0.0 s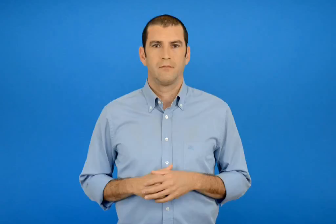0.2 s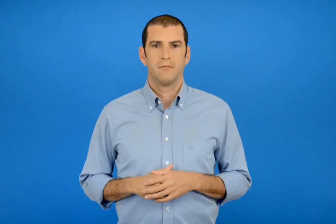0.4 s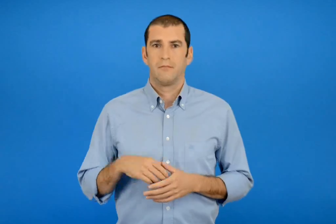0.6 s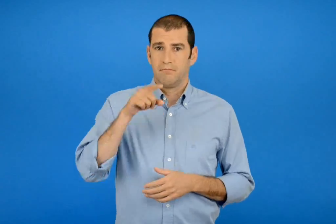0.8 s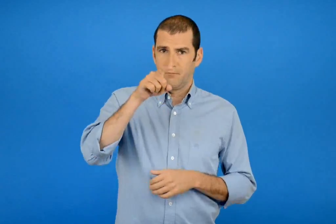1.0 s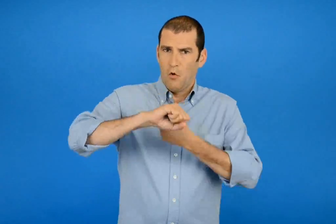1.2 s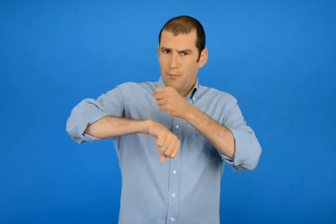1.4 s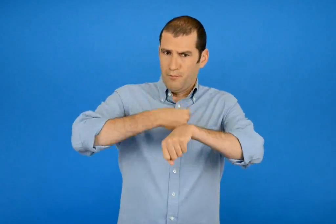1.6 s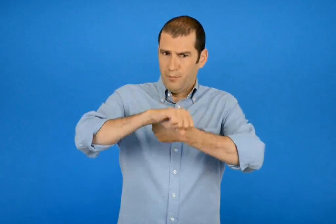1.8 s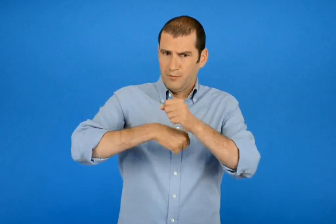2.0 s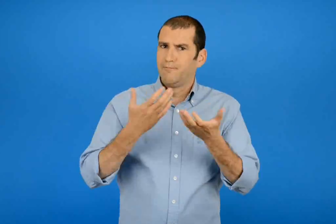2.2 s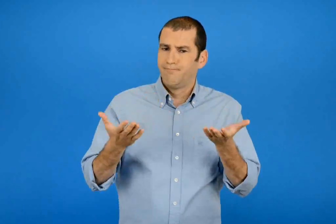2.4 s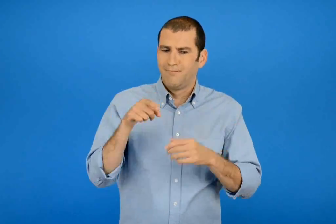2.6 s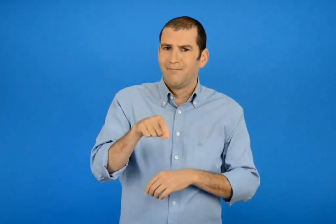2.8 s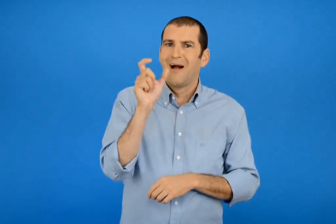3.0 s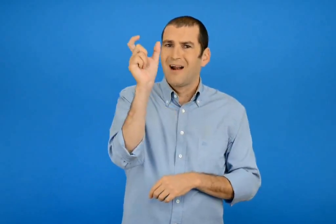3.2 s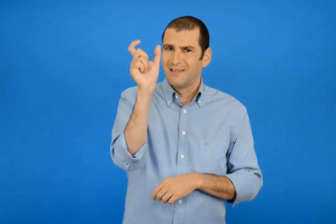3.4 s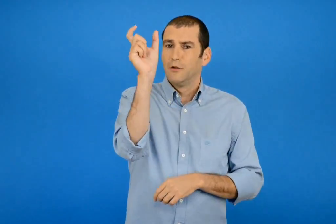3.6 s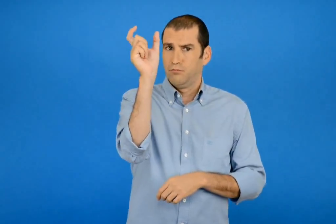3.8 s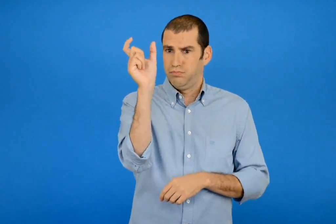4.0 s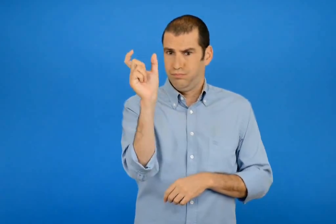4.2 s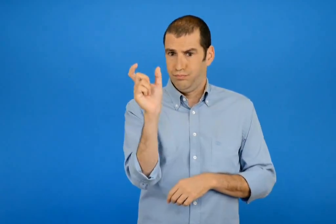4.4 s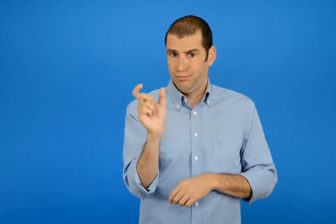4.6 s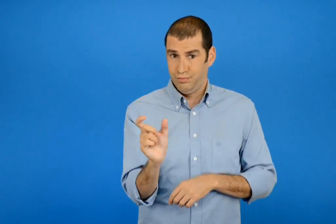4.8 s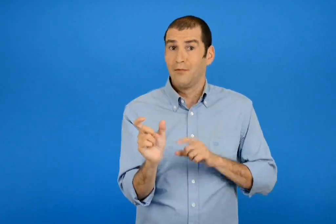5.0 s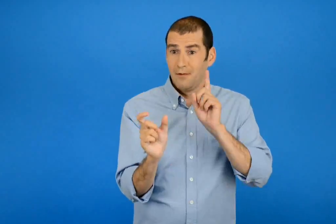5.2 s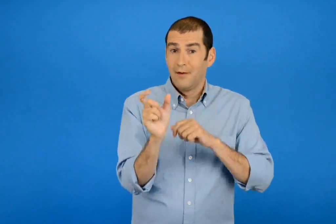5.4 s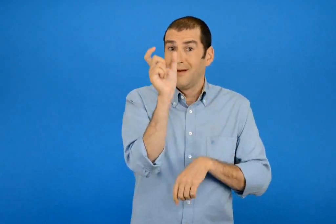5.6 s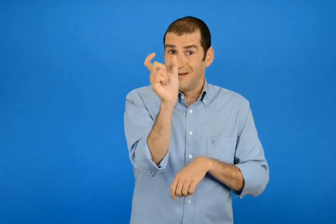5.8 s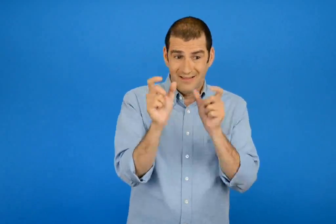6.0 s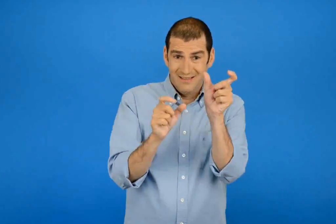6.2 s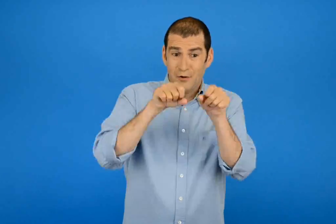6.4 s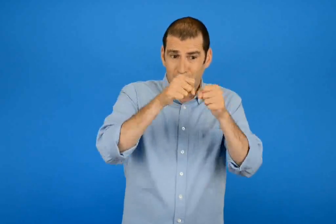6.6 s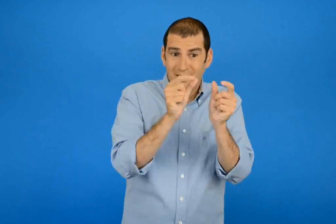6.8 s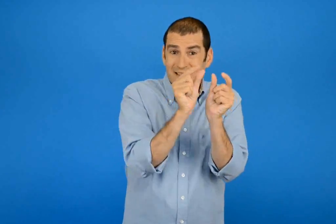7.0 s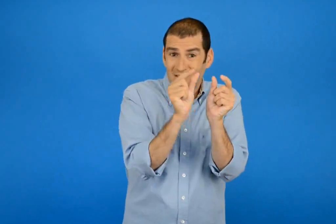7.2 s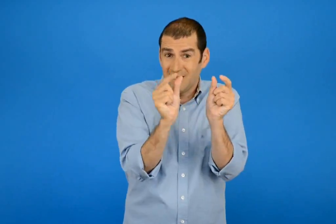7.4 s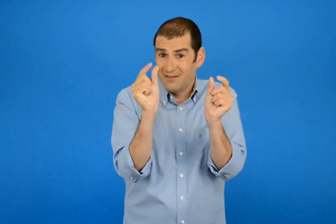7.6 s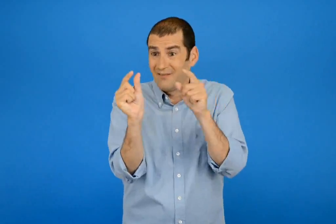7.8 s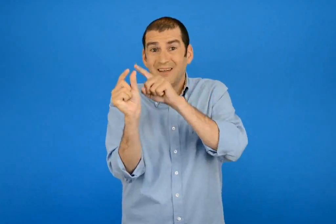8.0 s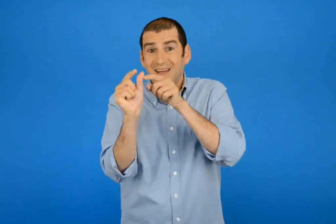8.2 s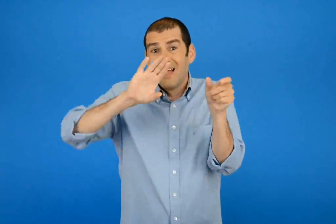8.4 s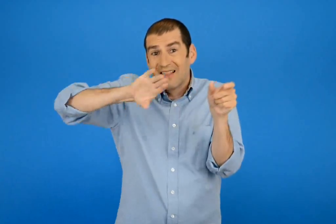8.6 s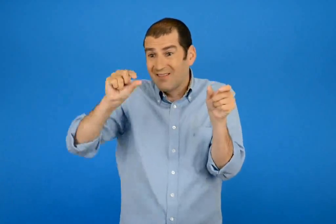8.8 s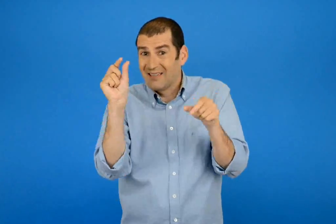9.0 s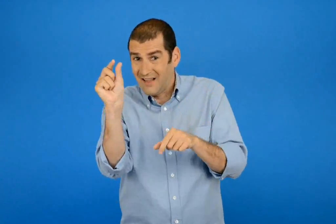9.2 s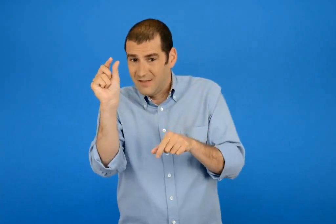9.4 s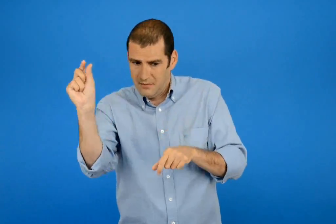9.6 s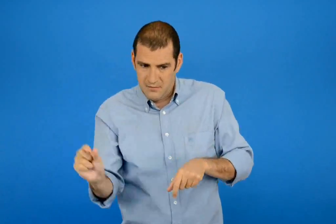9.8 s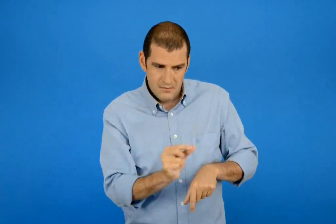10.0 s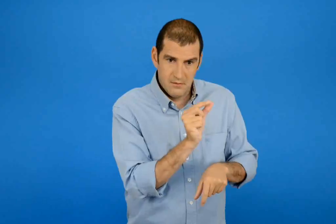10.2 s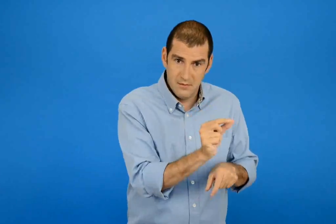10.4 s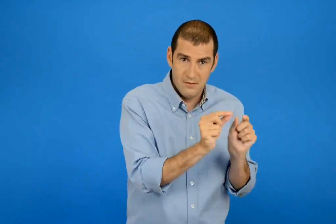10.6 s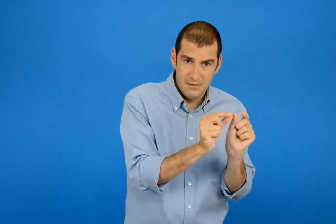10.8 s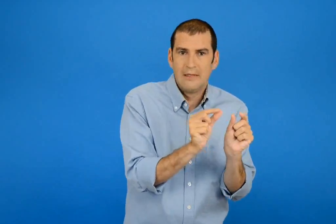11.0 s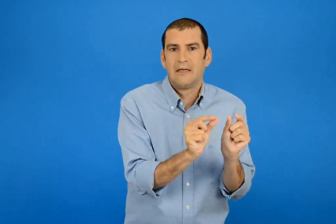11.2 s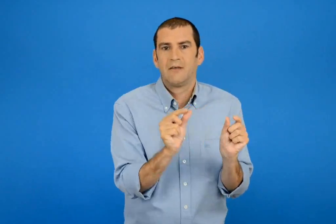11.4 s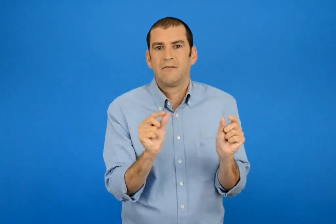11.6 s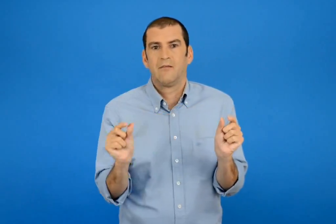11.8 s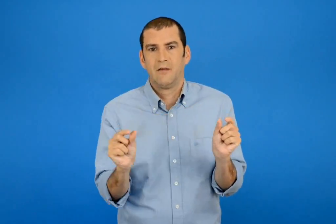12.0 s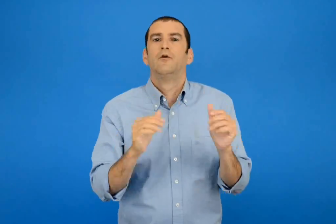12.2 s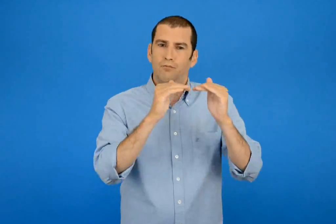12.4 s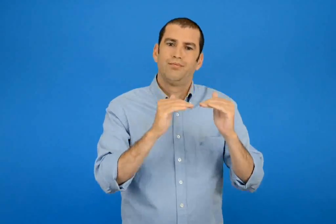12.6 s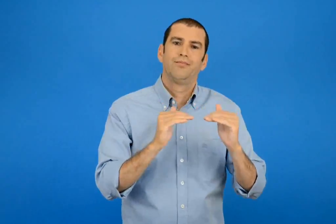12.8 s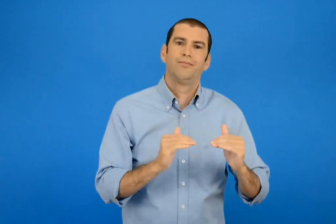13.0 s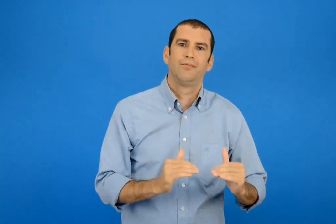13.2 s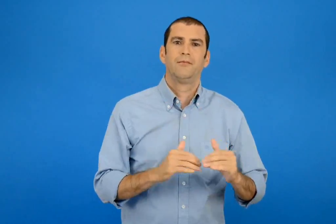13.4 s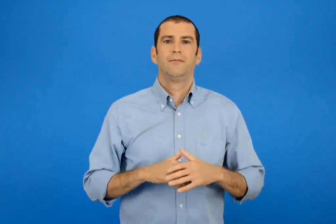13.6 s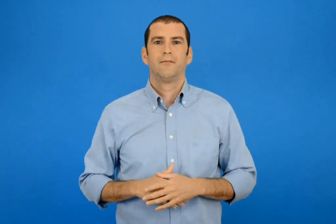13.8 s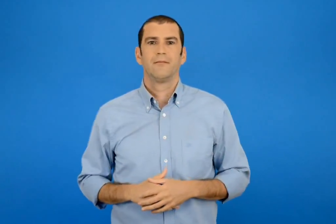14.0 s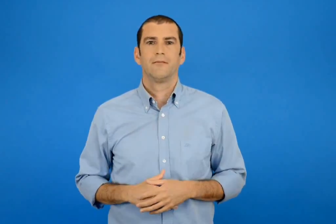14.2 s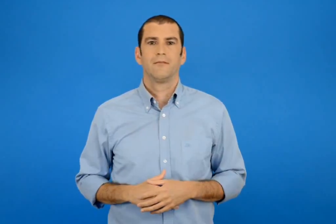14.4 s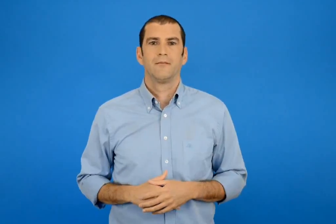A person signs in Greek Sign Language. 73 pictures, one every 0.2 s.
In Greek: προσπάθησε να βάλεις τις παρακάτω λέξεις στη σειρά ώστε η τελευταία συλλαβή της κάθε λέξης να γίνεται η πρώτη συλλαβή της επομένης λέξης
